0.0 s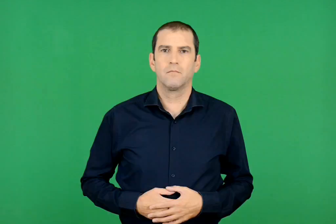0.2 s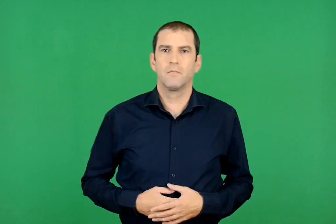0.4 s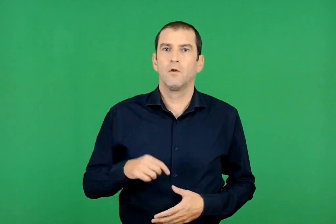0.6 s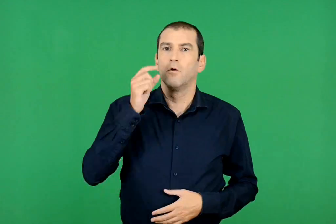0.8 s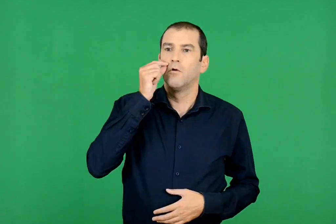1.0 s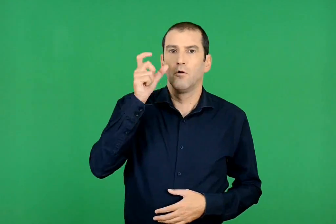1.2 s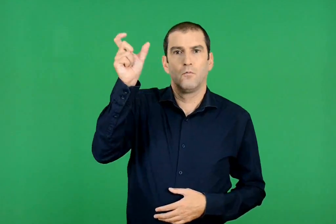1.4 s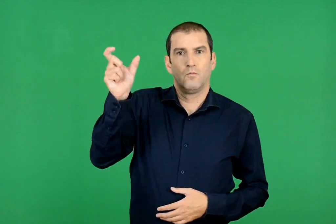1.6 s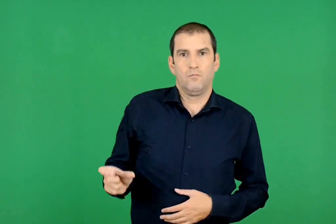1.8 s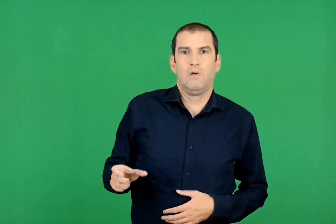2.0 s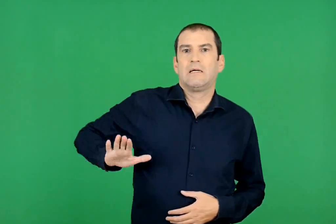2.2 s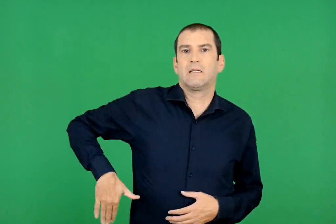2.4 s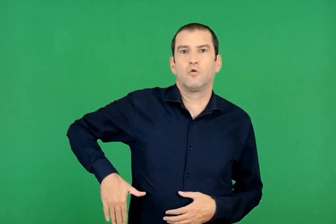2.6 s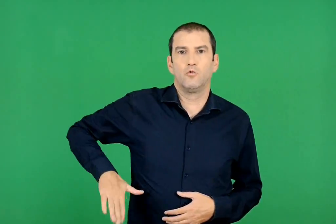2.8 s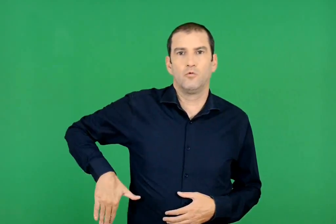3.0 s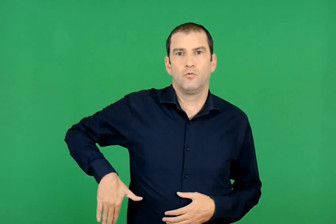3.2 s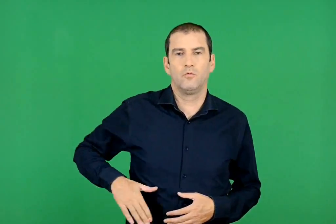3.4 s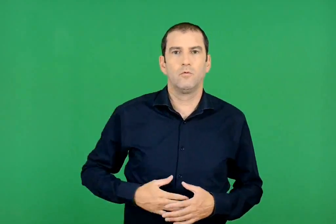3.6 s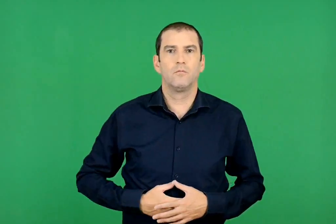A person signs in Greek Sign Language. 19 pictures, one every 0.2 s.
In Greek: ο κρητικός
